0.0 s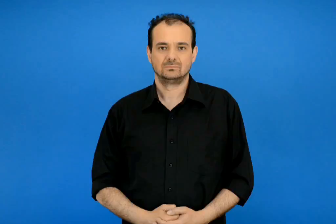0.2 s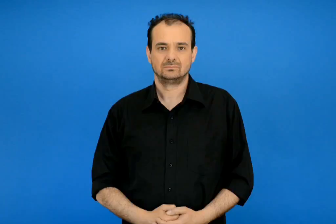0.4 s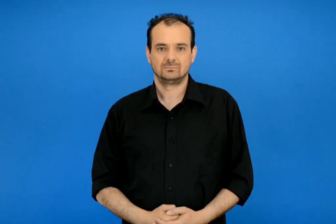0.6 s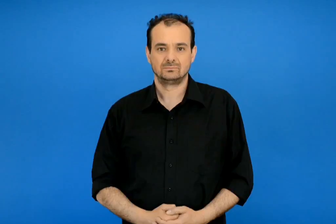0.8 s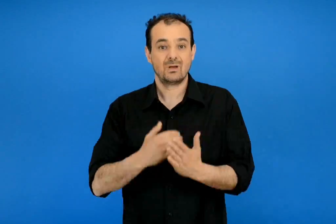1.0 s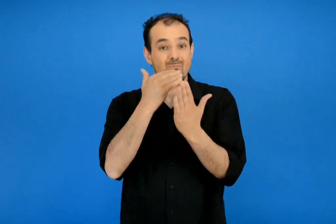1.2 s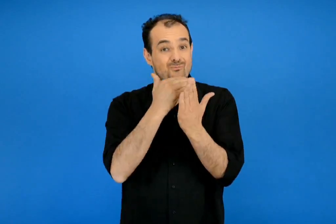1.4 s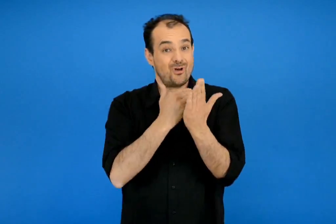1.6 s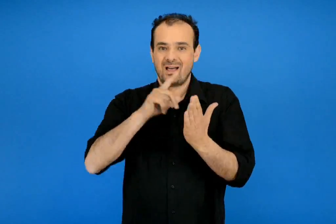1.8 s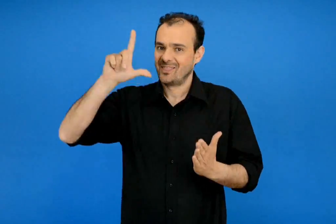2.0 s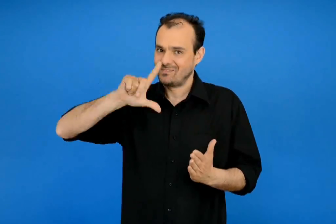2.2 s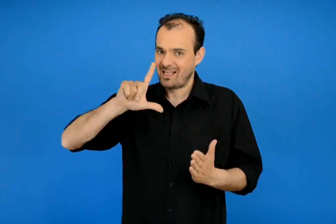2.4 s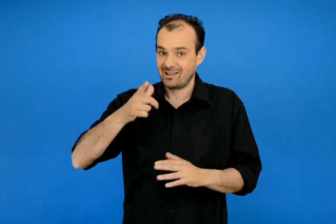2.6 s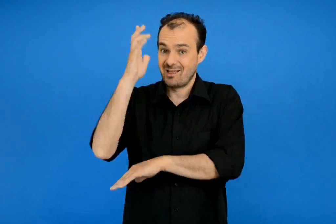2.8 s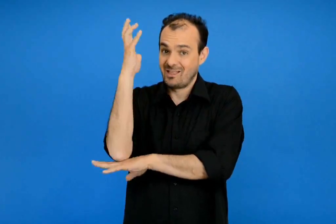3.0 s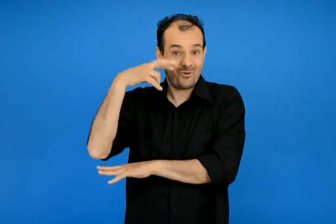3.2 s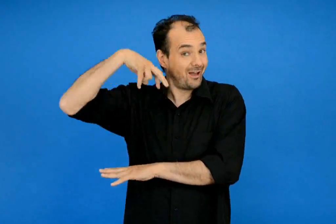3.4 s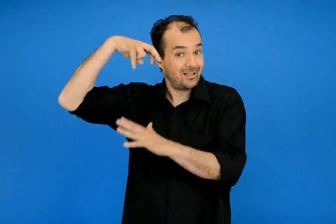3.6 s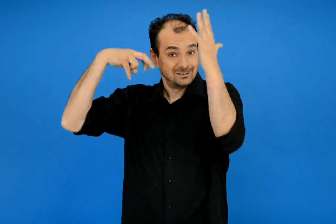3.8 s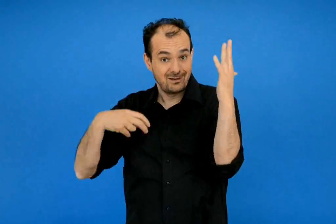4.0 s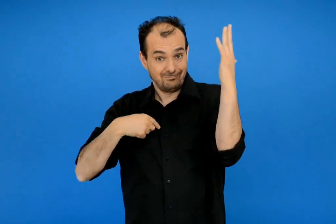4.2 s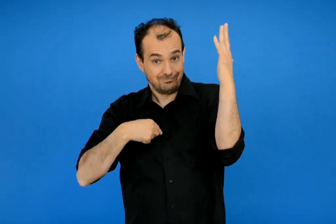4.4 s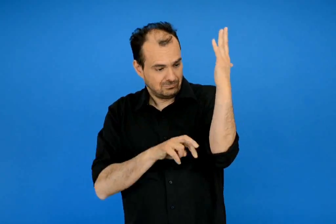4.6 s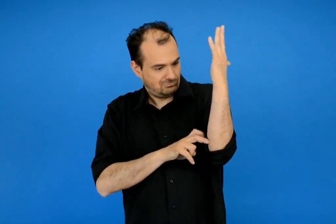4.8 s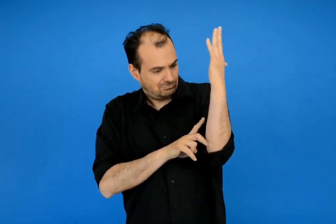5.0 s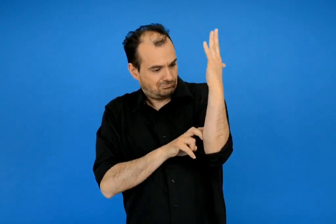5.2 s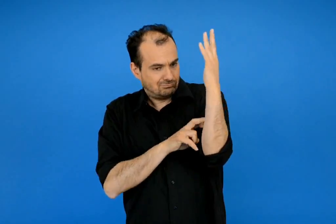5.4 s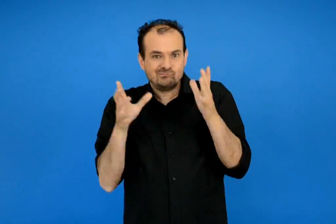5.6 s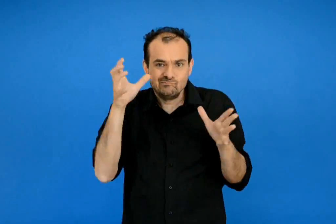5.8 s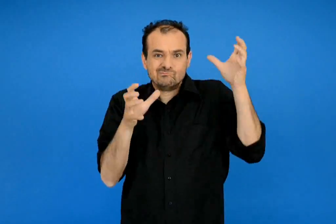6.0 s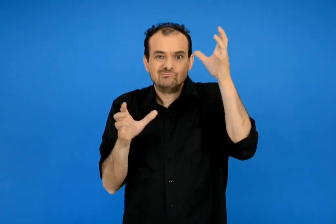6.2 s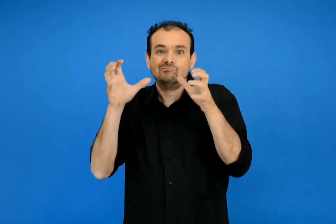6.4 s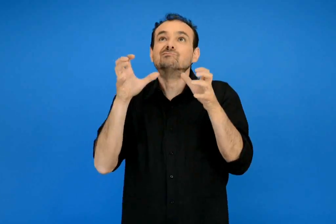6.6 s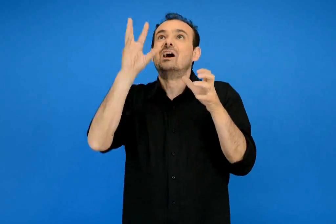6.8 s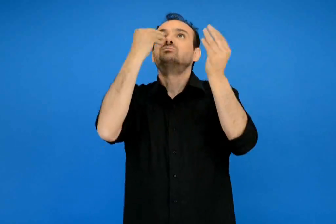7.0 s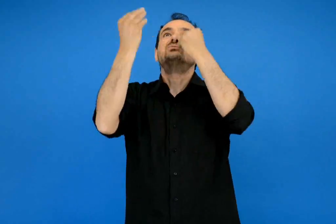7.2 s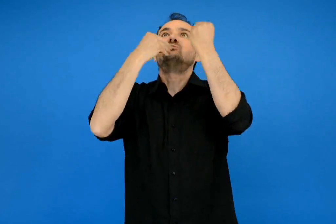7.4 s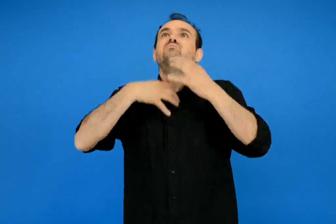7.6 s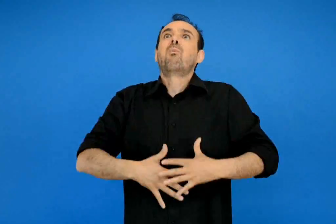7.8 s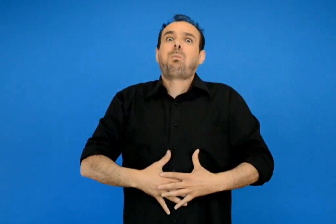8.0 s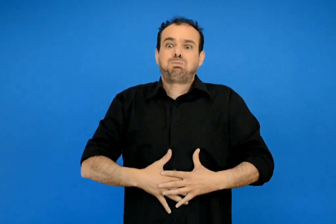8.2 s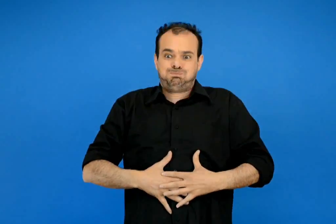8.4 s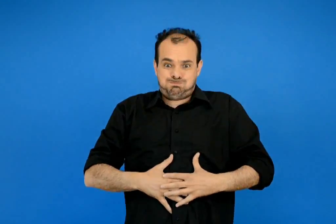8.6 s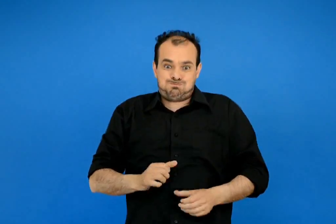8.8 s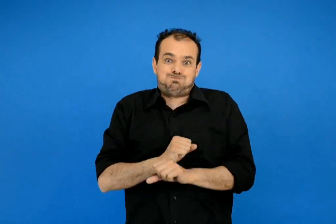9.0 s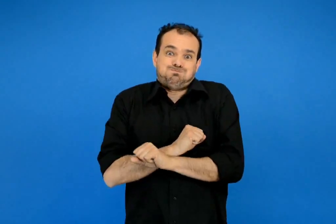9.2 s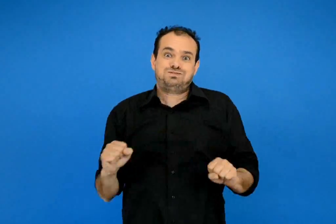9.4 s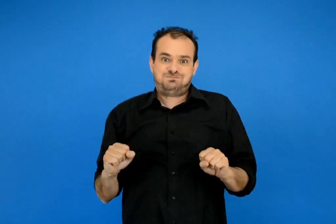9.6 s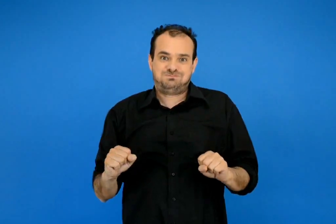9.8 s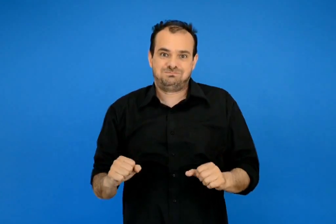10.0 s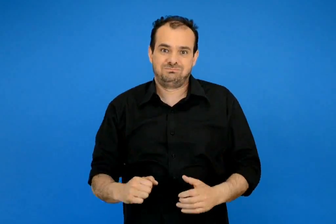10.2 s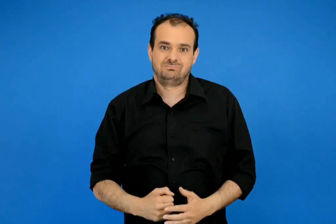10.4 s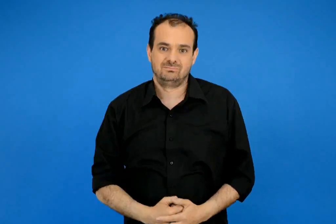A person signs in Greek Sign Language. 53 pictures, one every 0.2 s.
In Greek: πρόγραμμα της δευτέρας να ανεβώ σε μια κερασιά και να φάω κερασιά ώσπου να σκάσω
